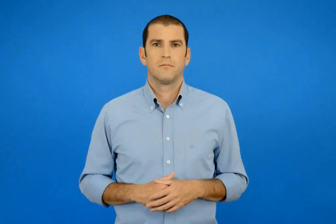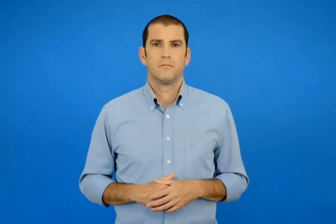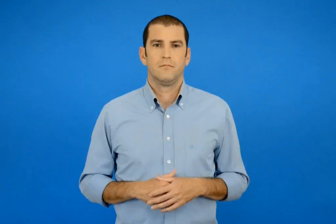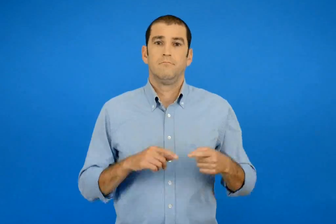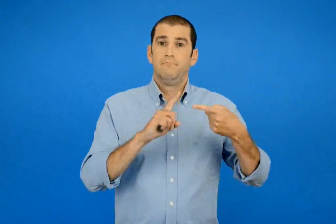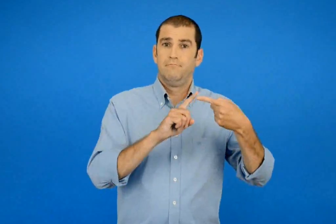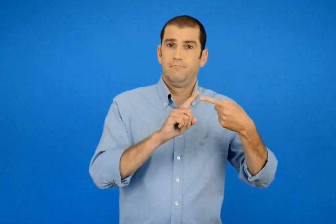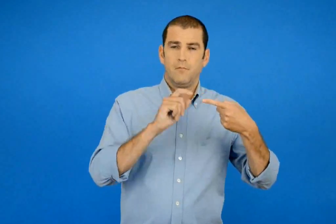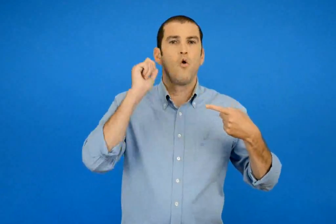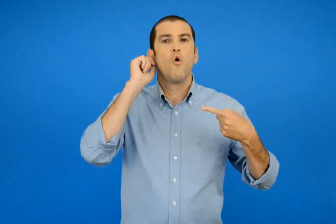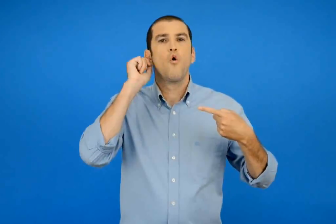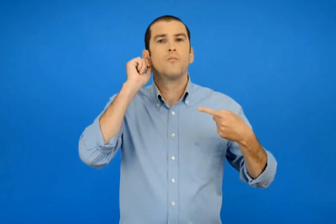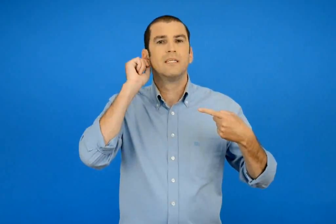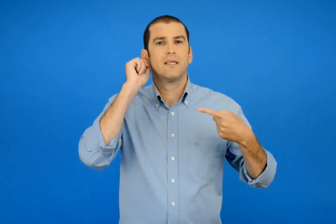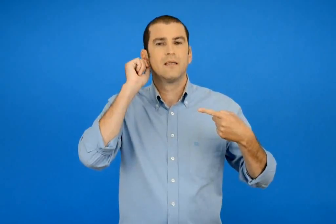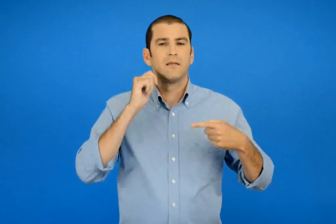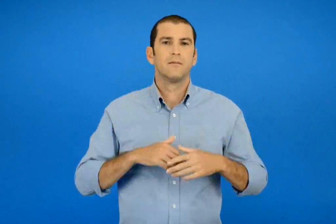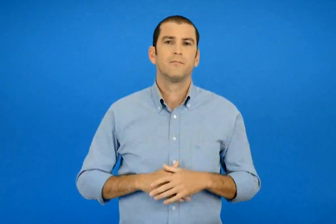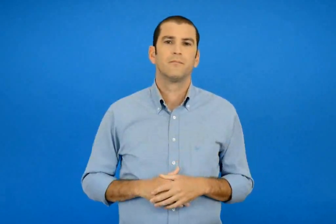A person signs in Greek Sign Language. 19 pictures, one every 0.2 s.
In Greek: ονομαστική
